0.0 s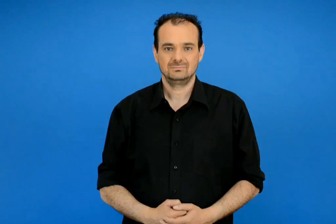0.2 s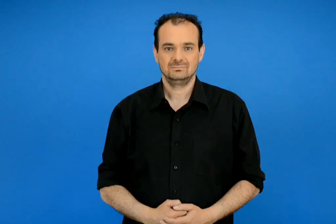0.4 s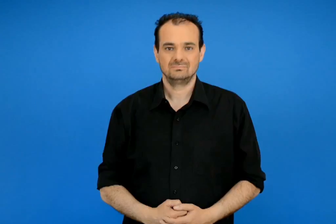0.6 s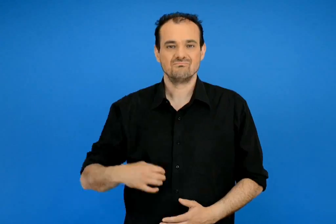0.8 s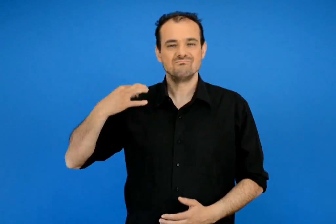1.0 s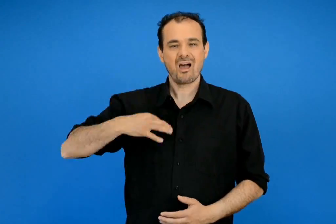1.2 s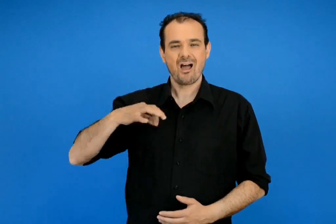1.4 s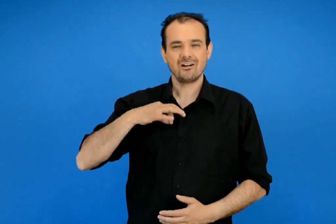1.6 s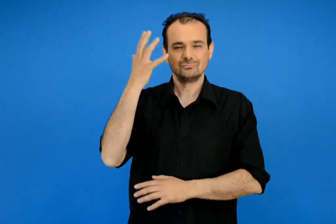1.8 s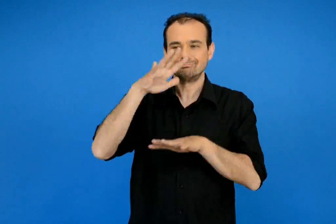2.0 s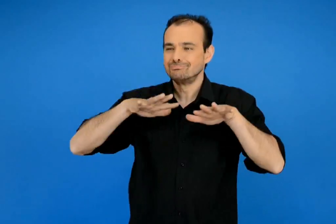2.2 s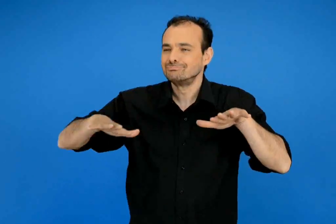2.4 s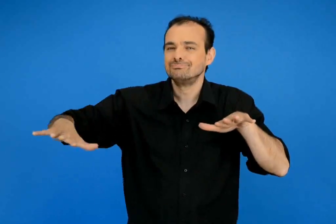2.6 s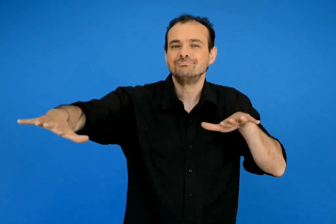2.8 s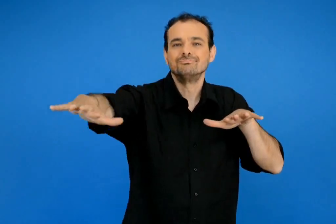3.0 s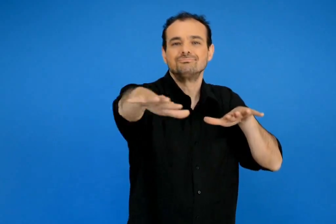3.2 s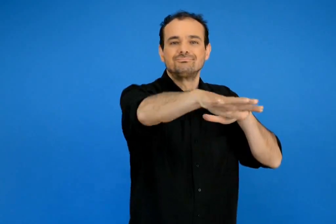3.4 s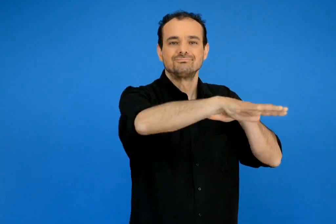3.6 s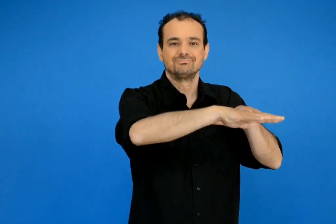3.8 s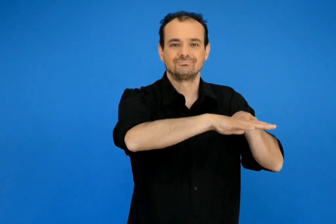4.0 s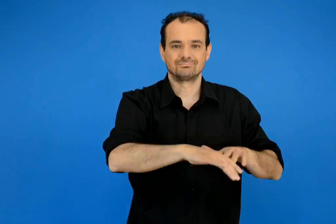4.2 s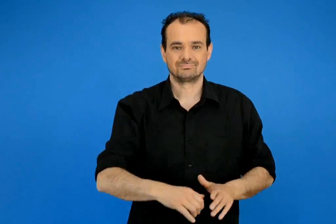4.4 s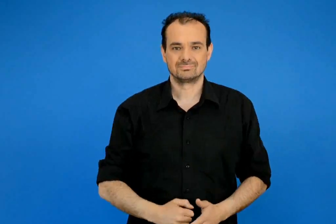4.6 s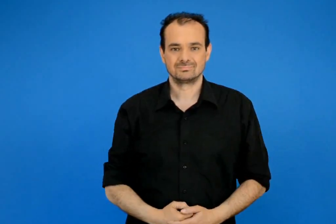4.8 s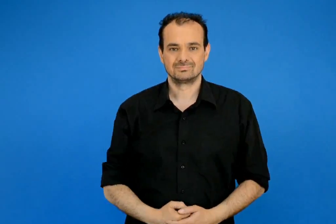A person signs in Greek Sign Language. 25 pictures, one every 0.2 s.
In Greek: το πράσινο
